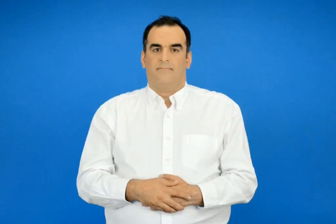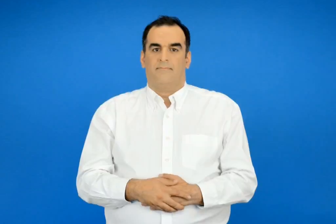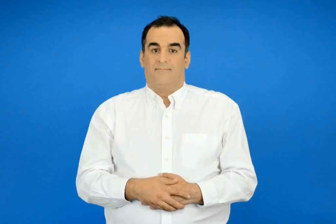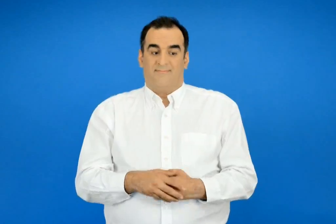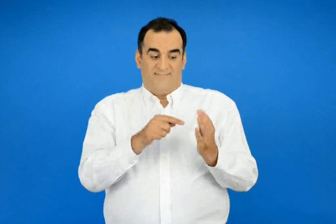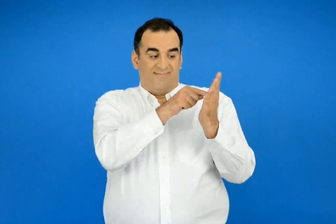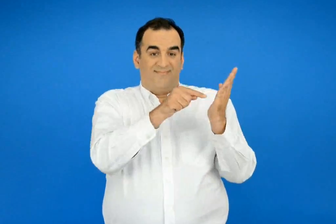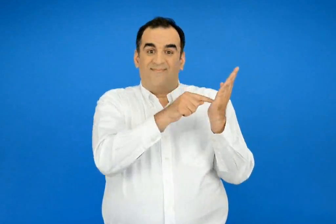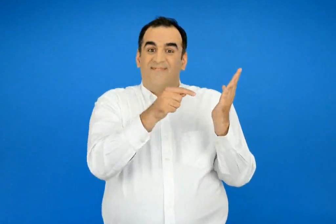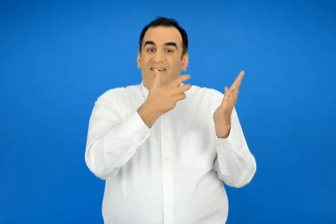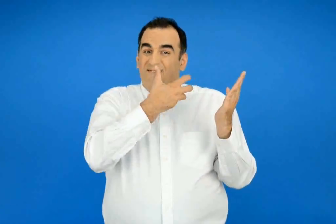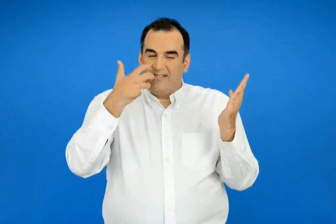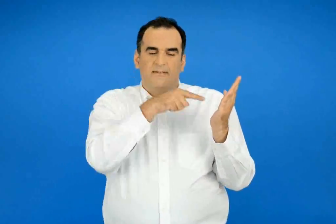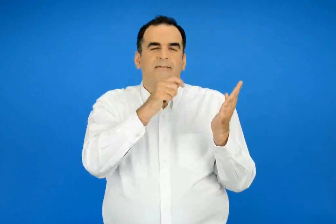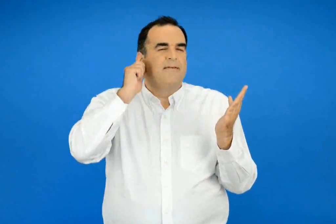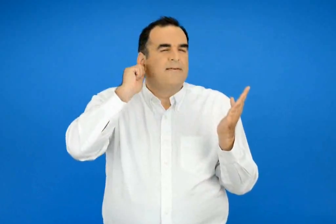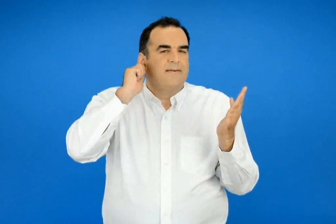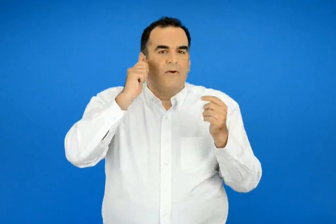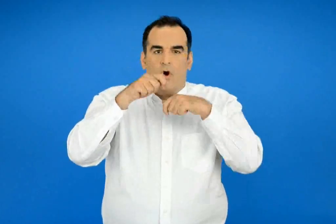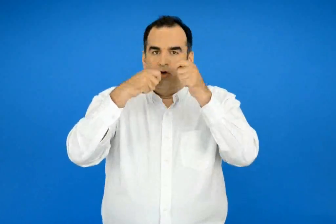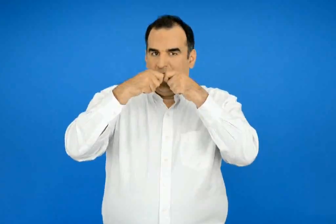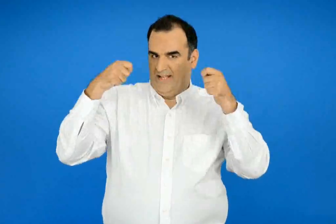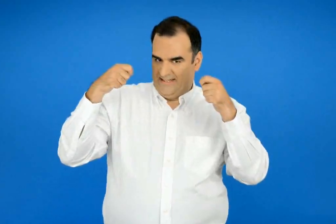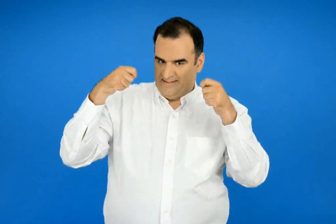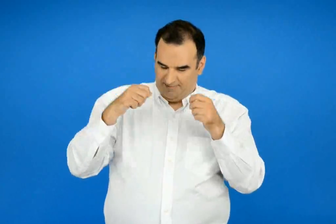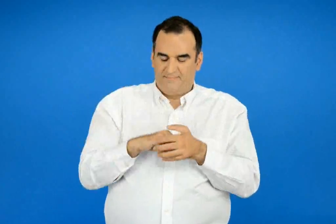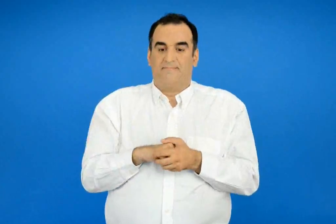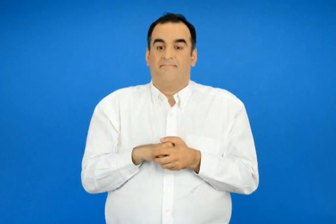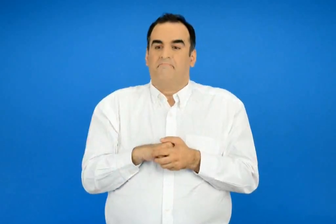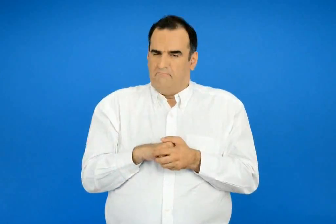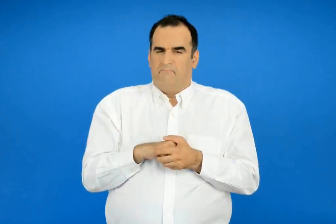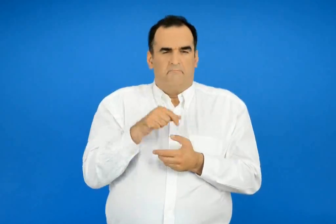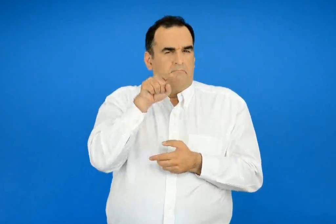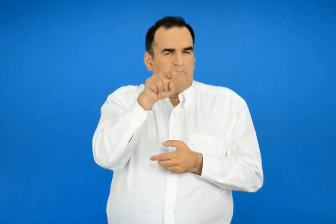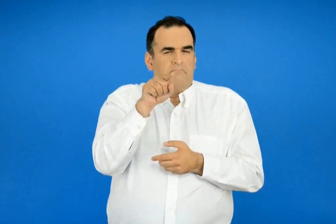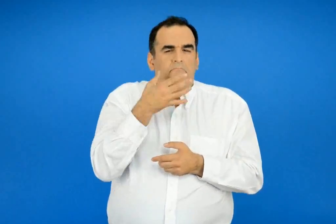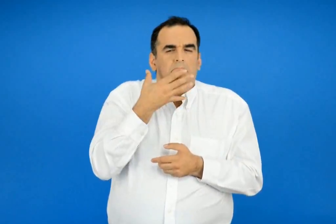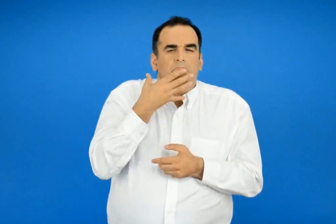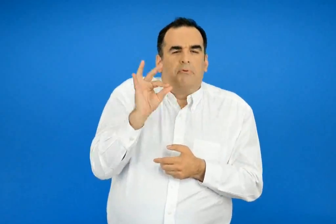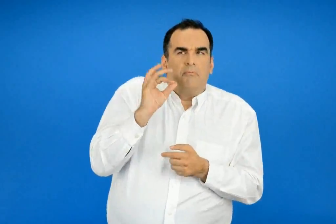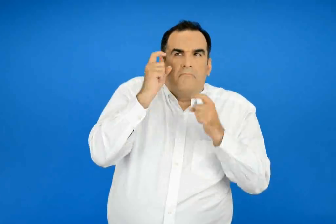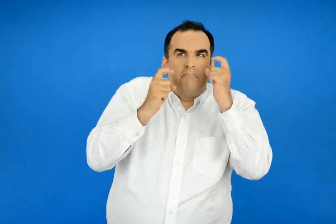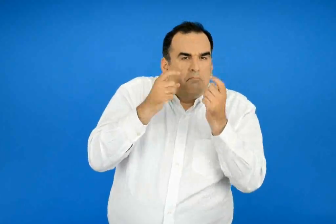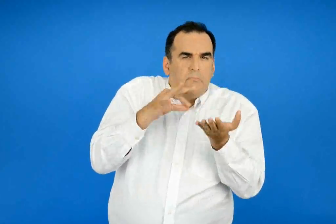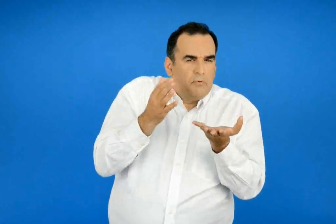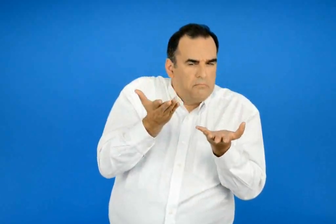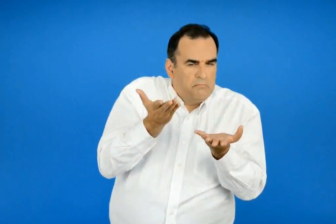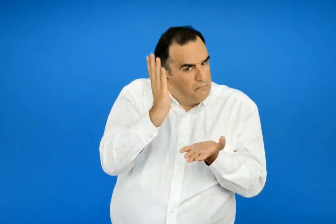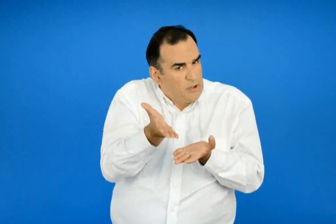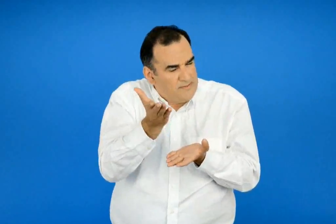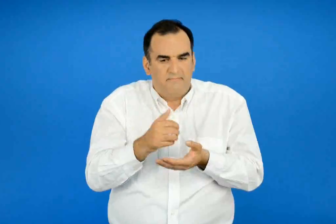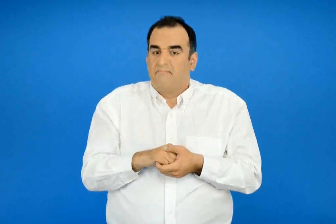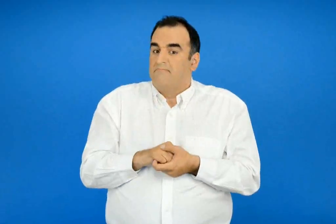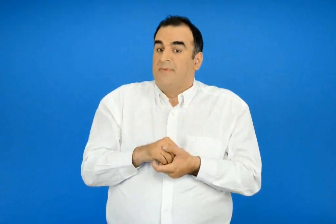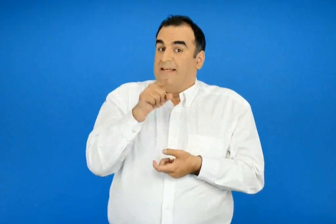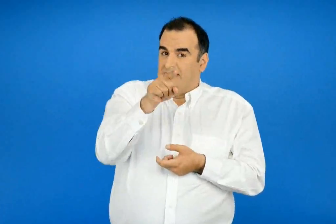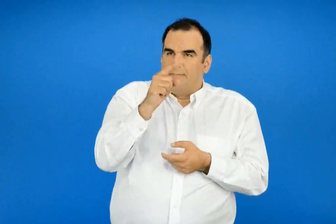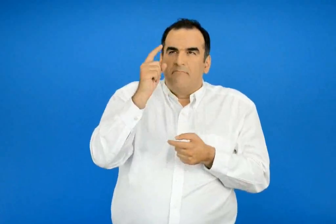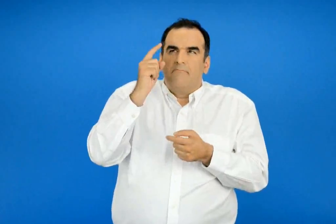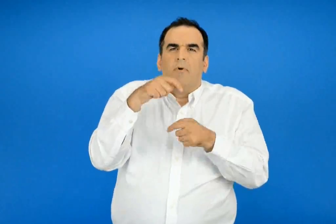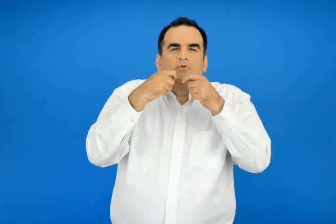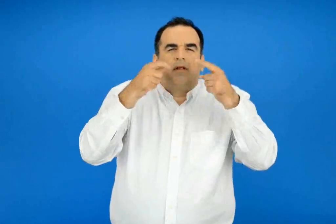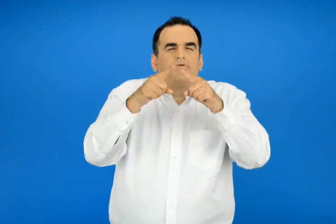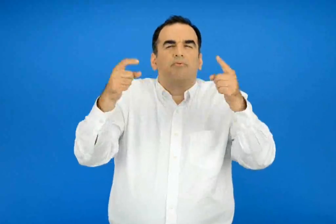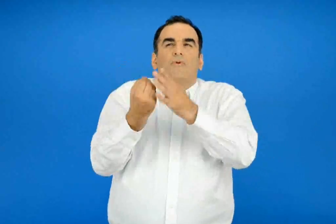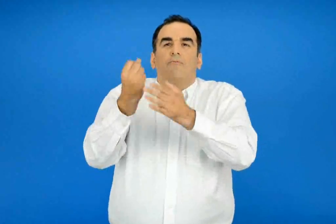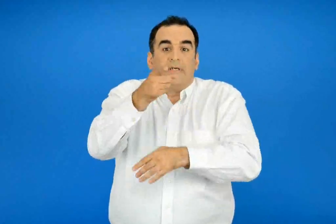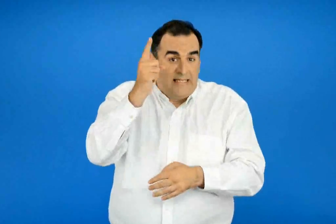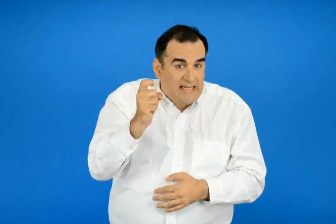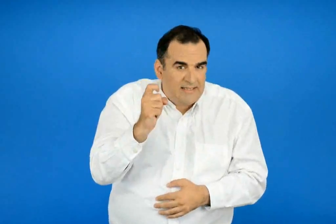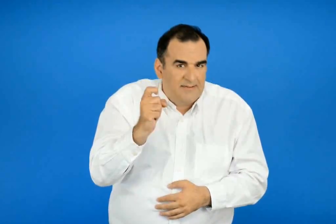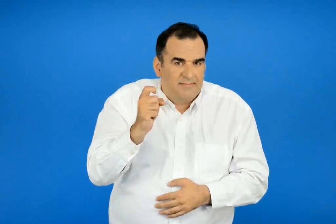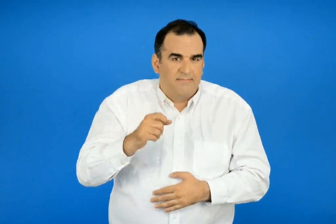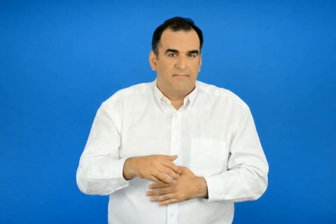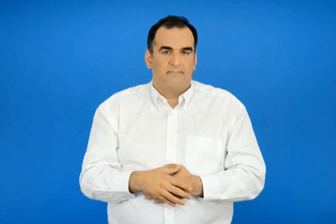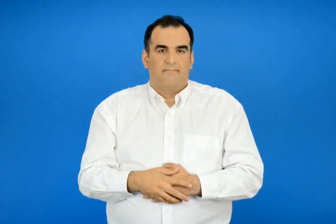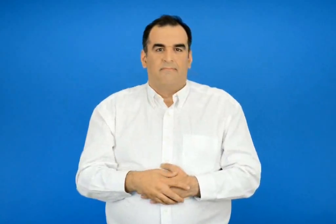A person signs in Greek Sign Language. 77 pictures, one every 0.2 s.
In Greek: τις φράσεις αυτές τις λεμέ γλωσσοδέτες μπορείς να σκεφτείς γιατί ; εσύ ξέρεις άλλους γλωσσοδέτες ;
